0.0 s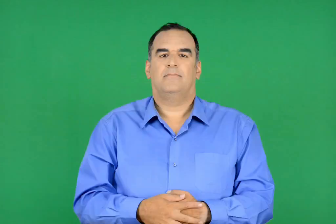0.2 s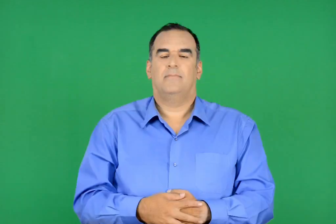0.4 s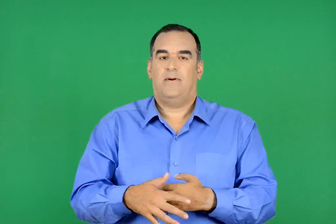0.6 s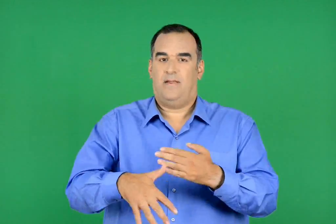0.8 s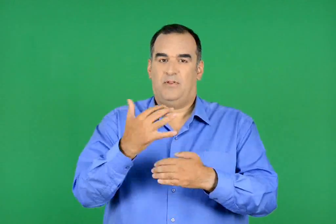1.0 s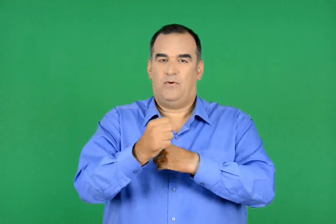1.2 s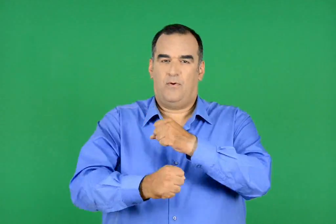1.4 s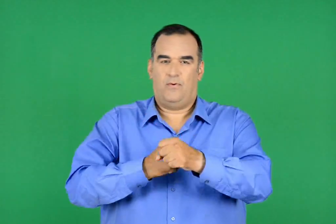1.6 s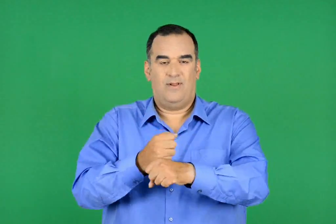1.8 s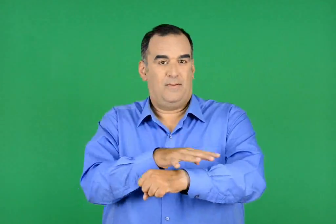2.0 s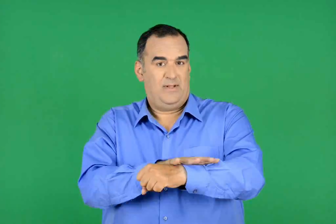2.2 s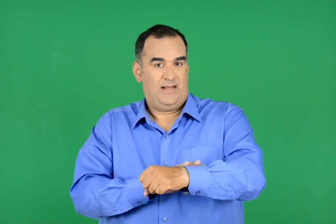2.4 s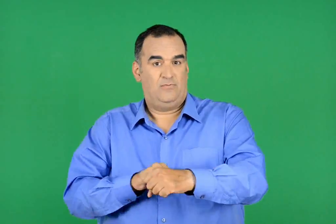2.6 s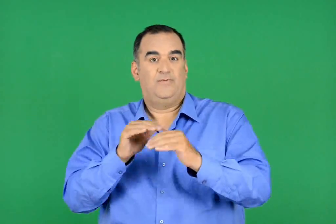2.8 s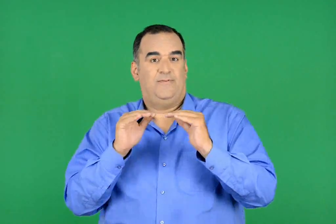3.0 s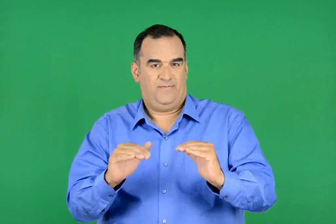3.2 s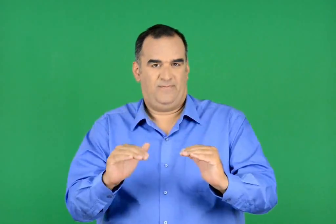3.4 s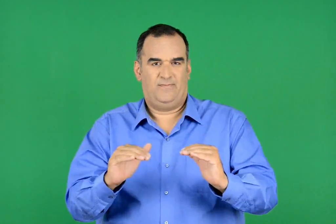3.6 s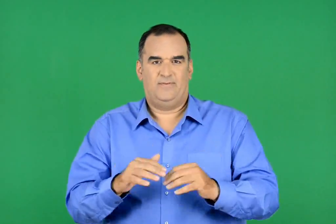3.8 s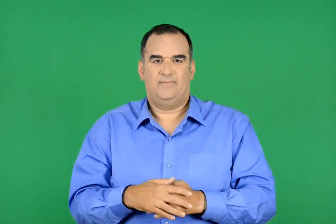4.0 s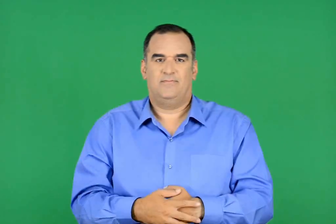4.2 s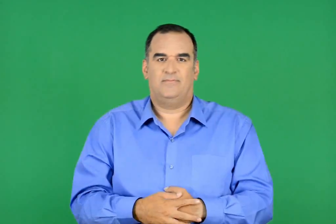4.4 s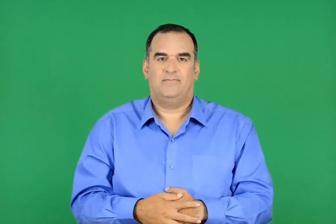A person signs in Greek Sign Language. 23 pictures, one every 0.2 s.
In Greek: ο δεκαπενταετής πλοίαρχος
